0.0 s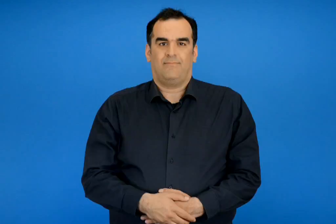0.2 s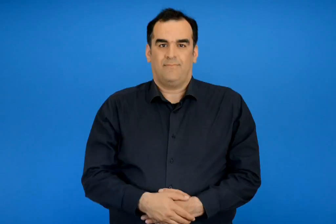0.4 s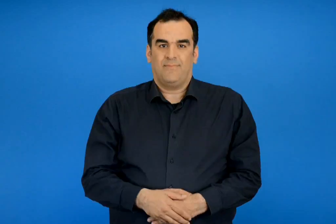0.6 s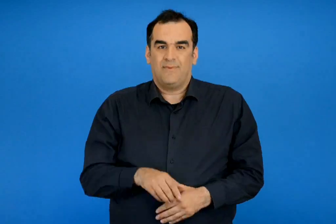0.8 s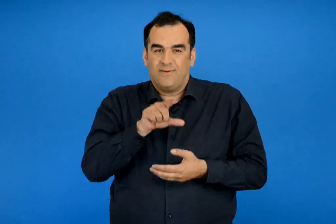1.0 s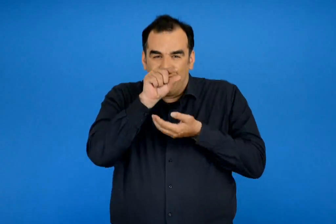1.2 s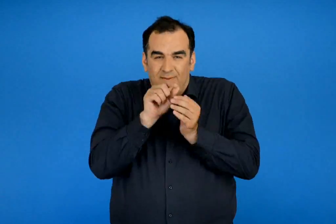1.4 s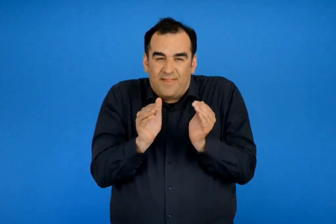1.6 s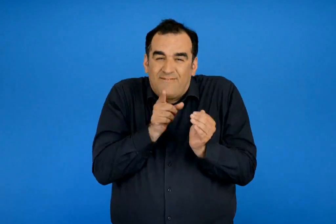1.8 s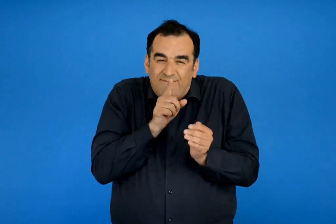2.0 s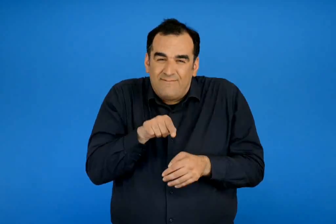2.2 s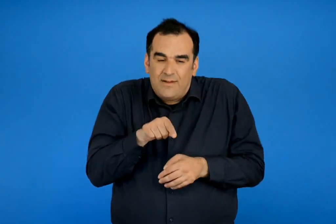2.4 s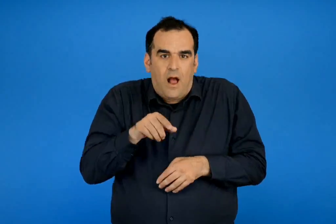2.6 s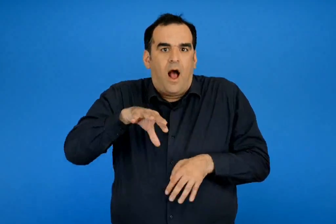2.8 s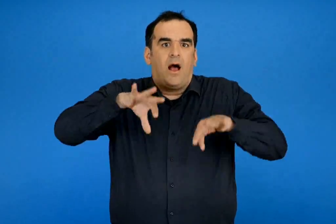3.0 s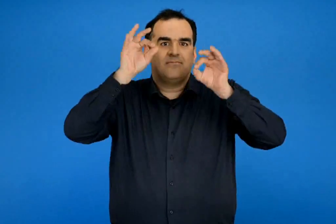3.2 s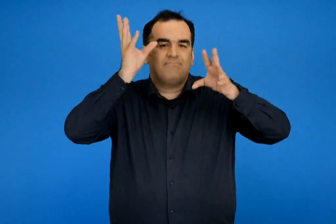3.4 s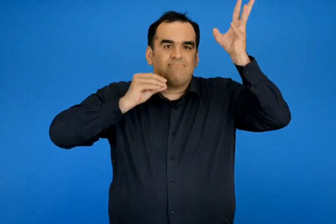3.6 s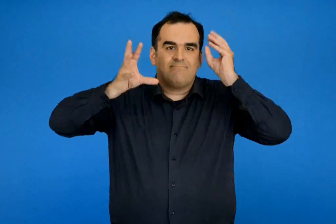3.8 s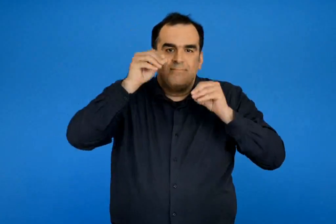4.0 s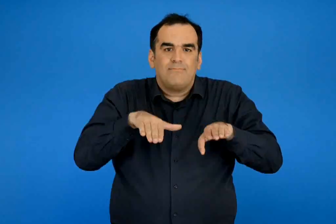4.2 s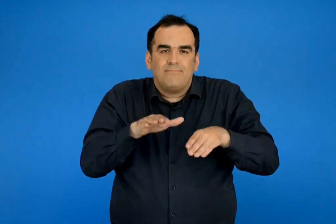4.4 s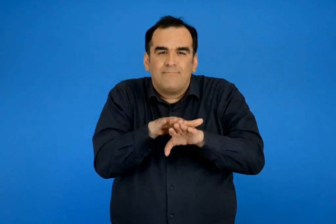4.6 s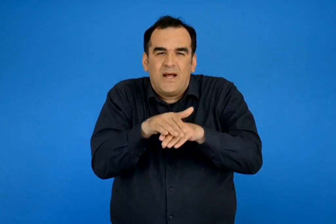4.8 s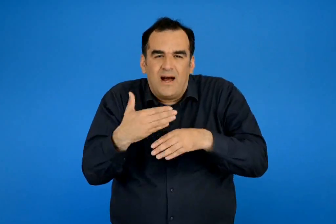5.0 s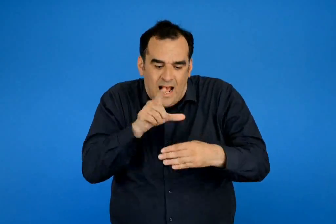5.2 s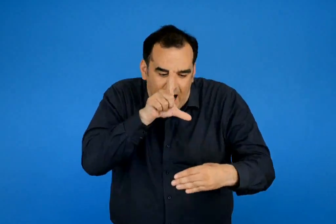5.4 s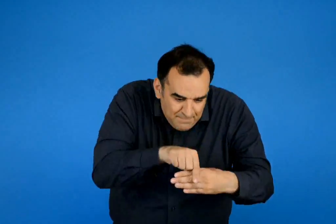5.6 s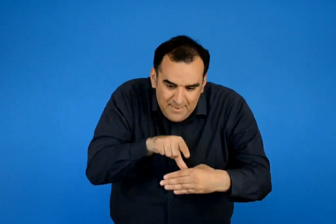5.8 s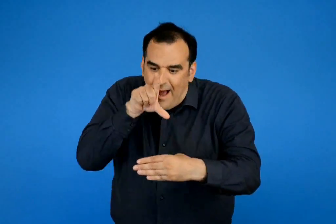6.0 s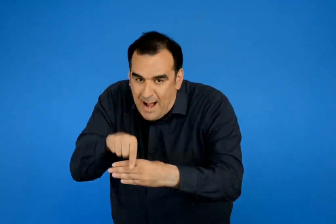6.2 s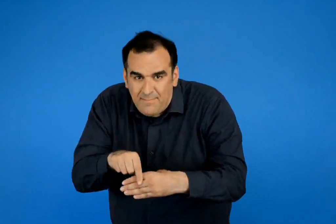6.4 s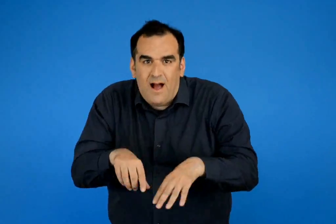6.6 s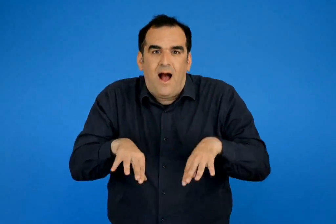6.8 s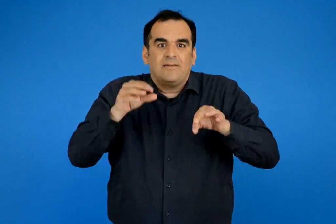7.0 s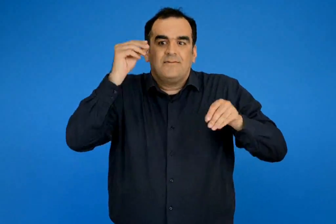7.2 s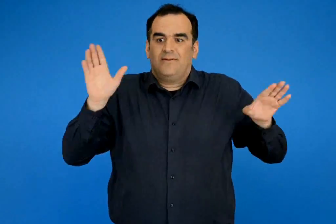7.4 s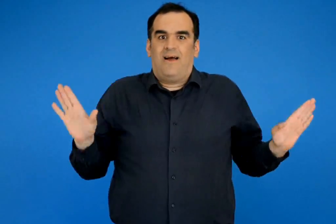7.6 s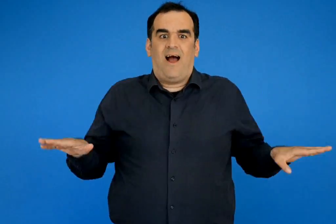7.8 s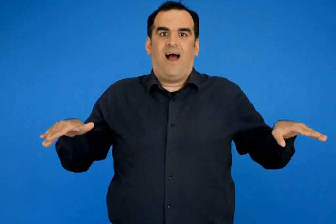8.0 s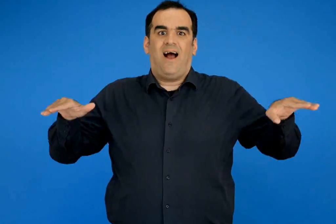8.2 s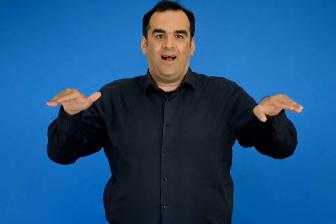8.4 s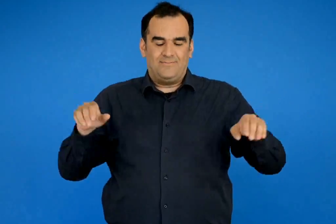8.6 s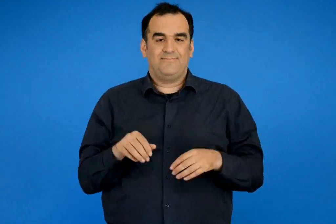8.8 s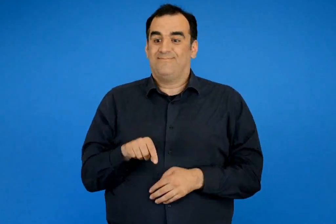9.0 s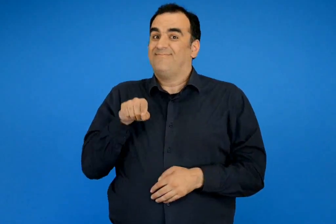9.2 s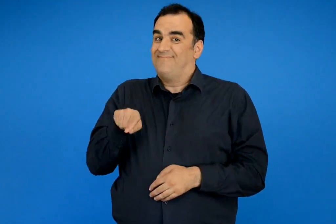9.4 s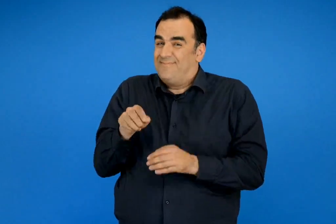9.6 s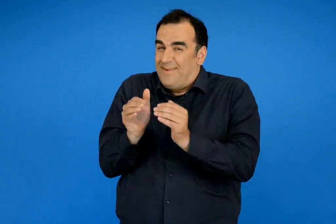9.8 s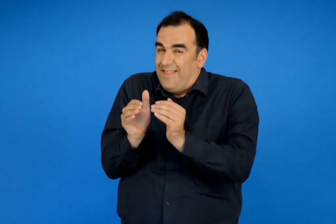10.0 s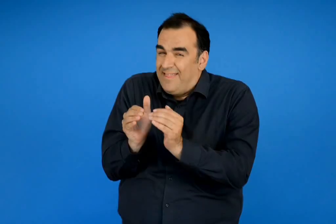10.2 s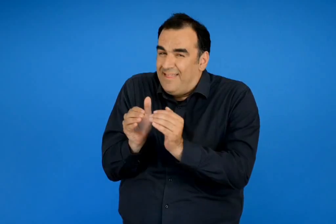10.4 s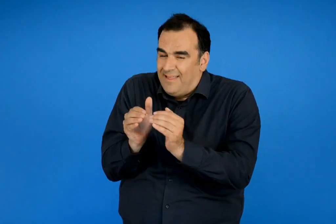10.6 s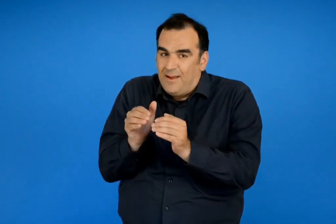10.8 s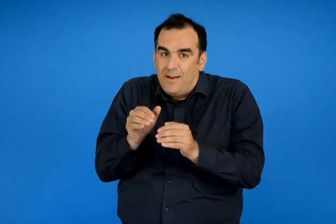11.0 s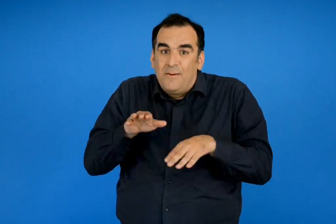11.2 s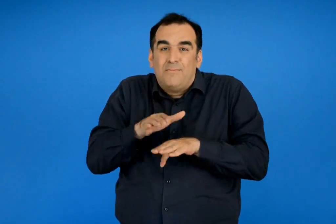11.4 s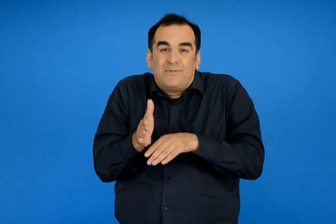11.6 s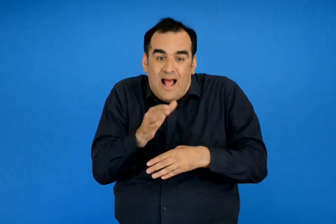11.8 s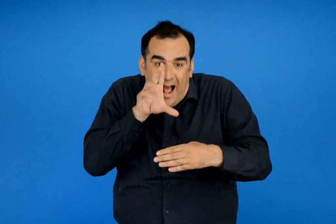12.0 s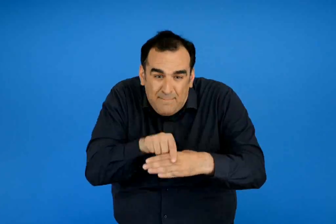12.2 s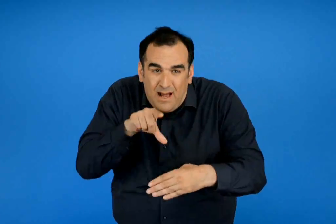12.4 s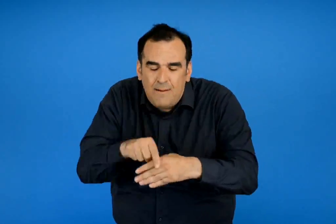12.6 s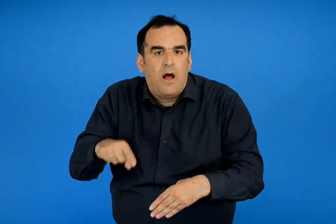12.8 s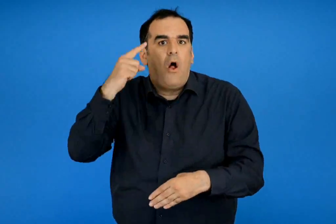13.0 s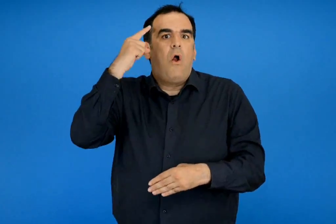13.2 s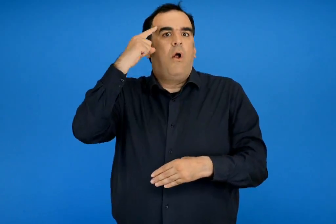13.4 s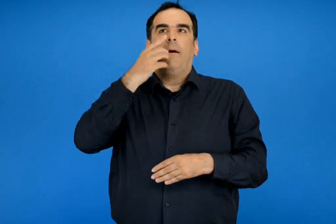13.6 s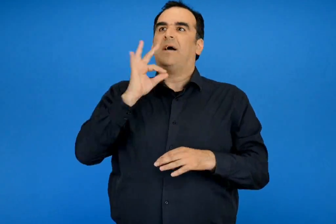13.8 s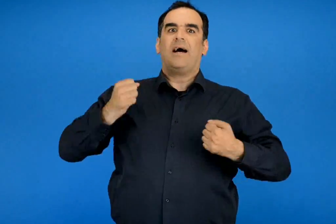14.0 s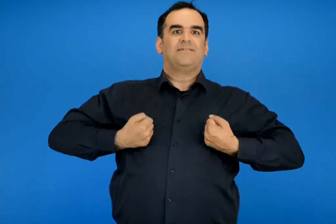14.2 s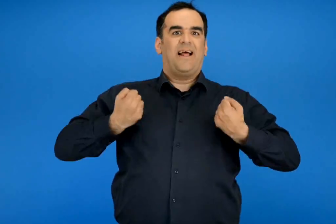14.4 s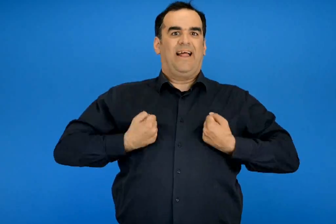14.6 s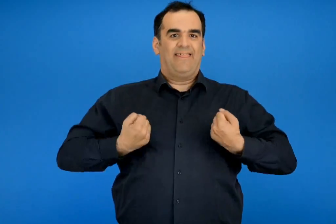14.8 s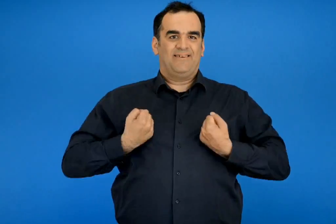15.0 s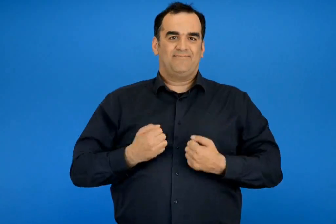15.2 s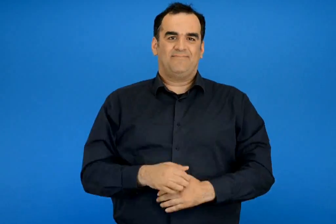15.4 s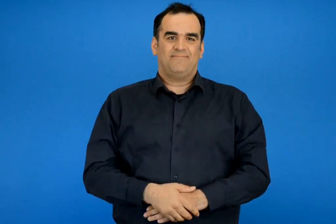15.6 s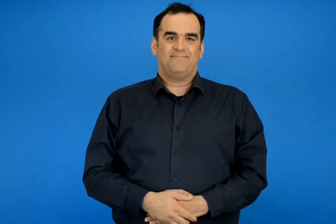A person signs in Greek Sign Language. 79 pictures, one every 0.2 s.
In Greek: αρχίσαν τότε να μαθαίνουν να ψαρεύουν και να πετάνε στην αρχή το ψάρεμα φάνηκε στα μικρά σαν παιχνίδι
